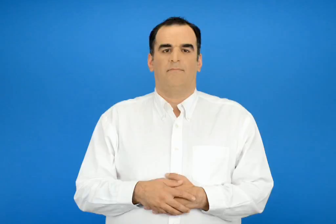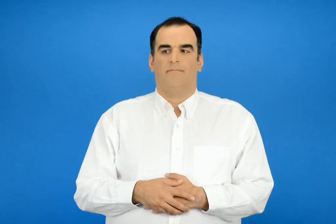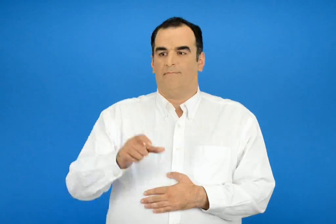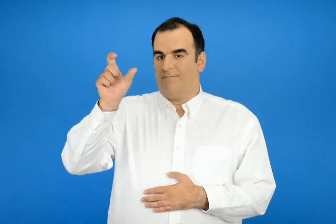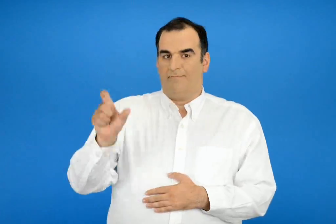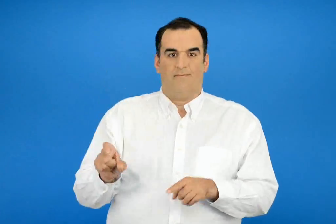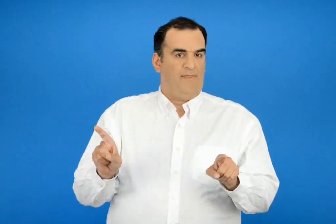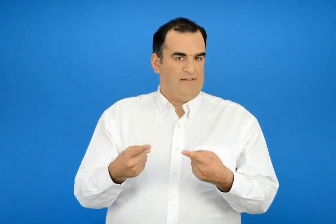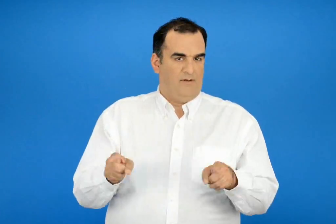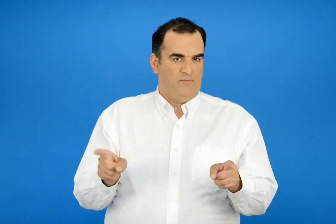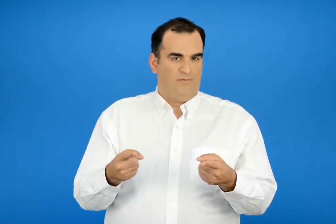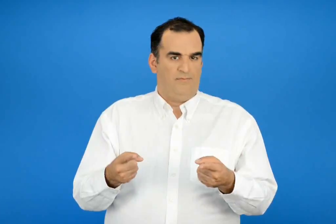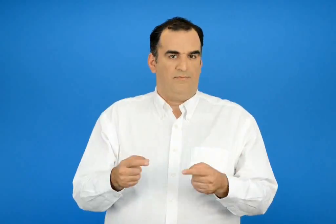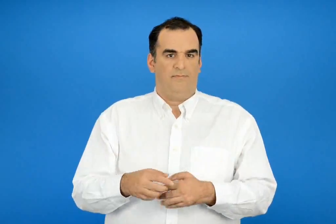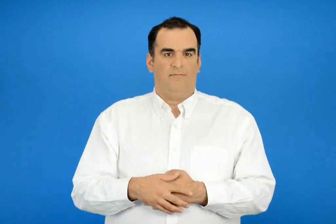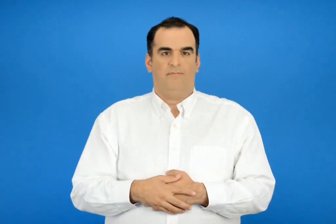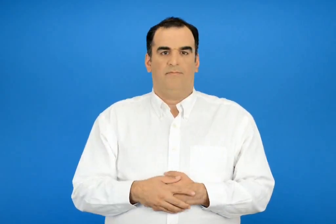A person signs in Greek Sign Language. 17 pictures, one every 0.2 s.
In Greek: δάσκαλος
